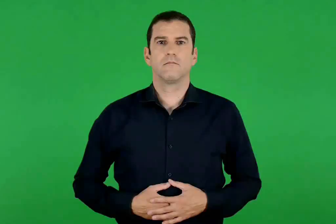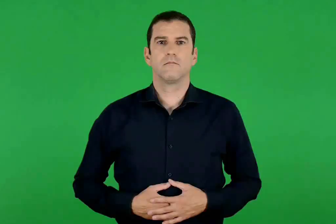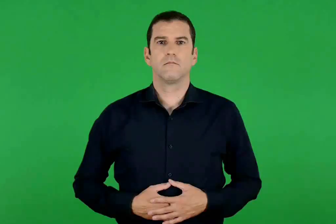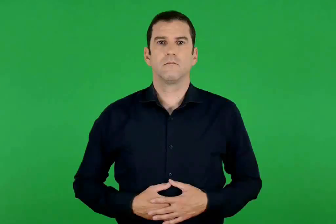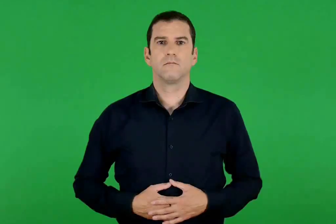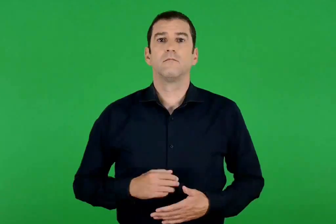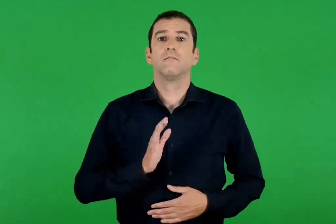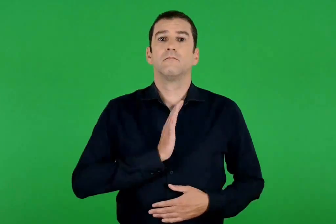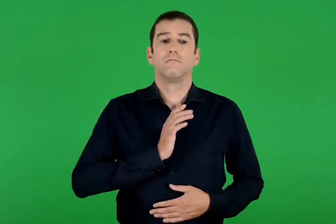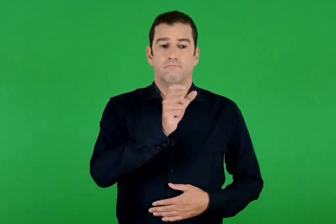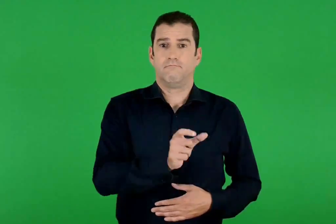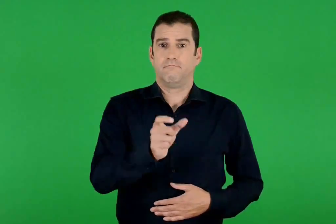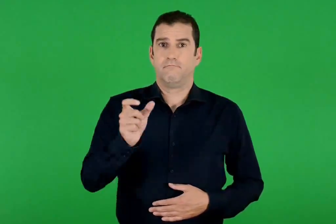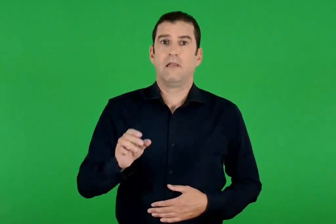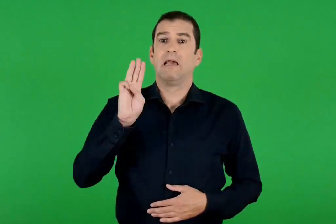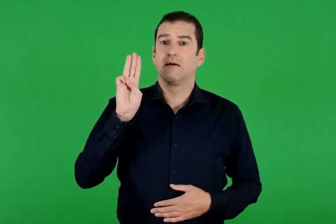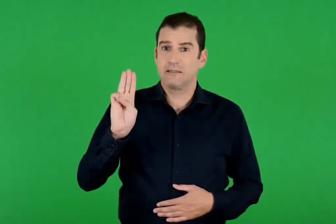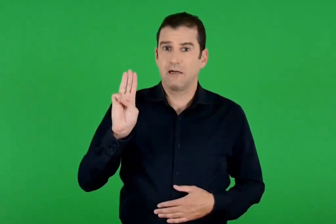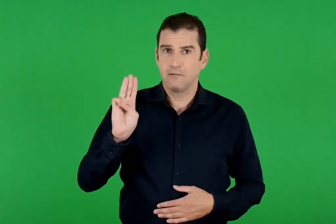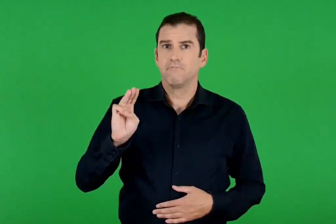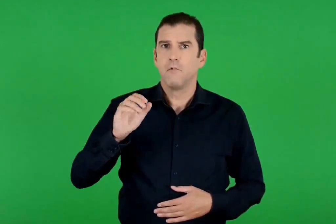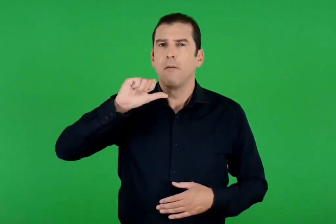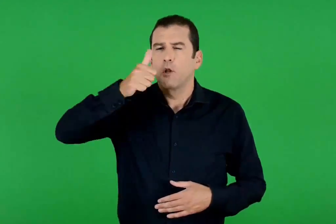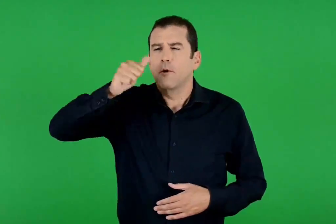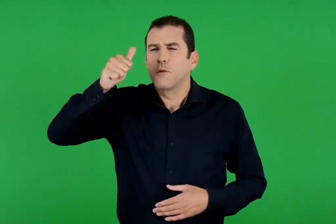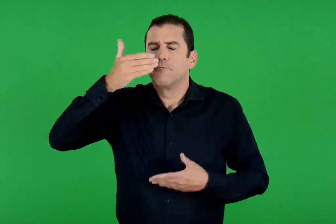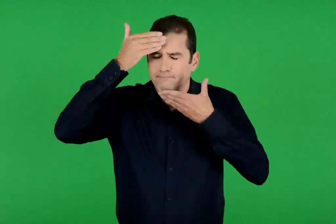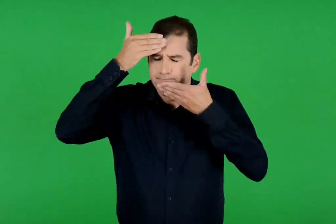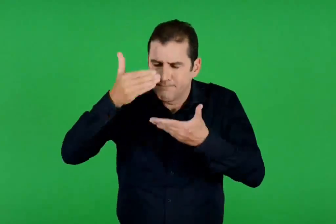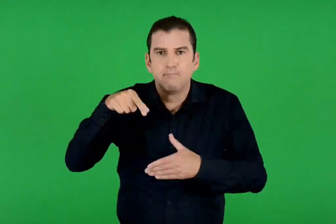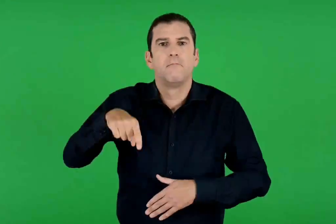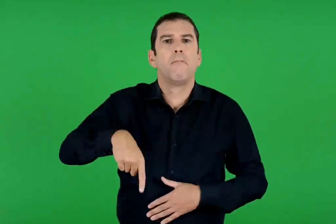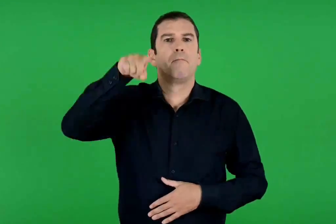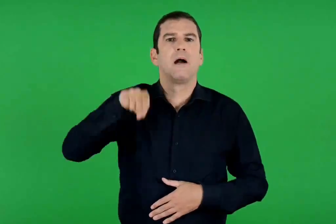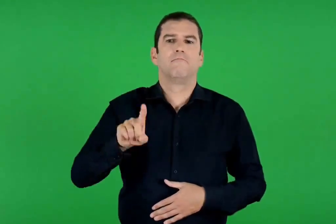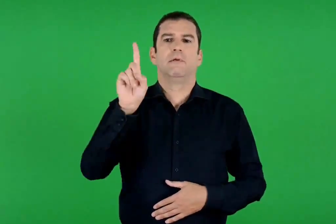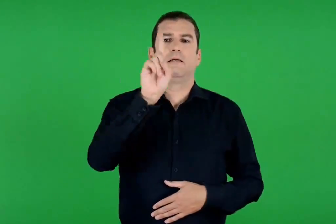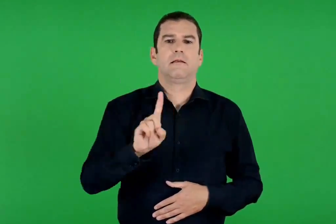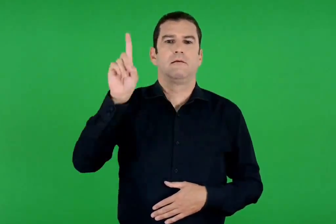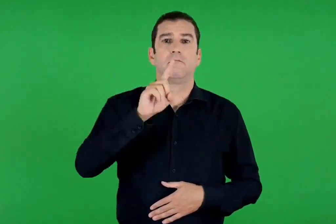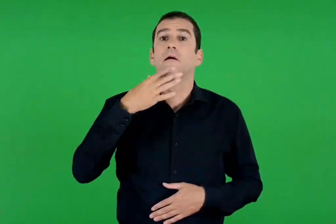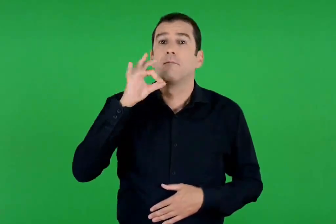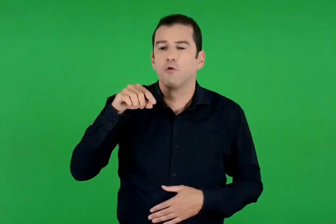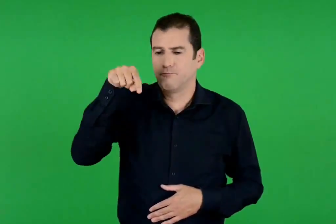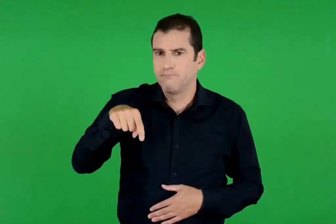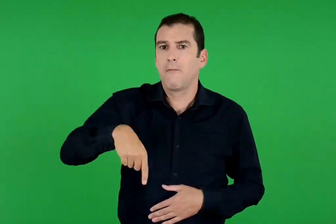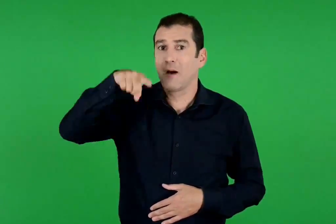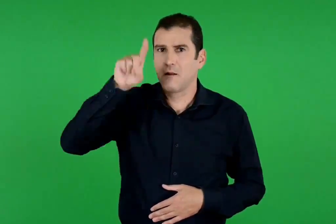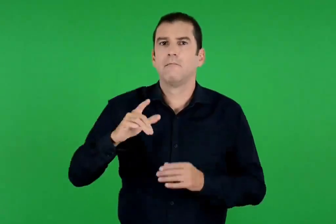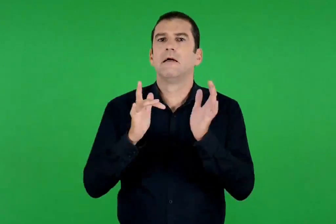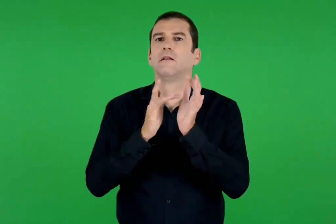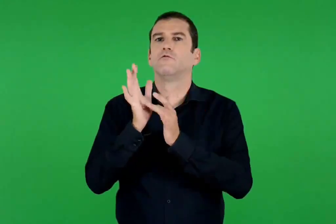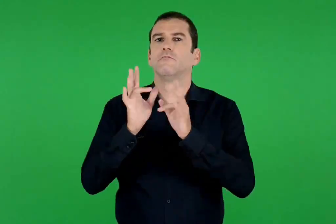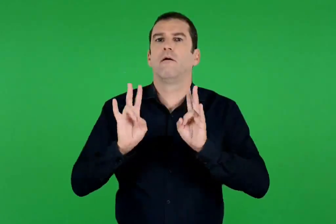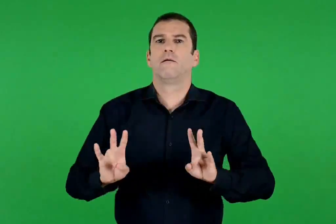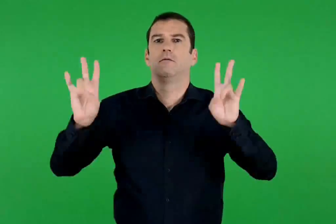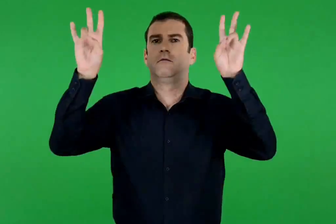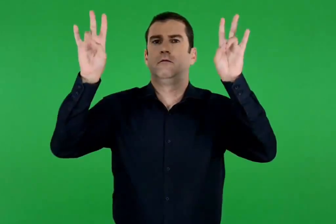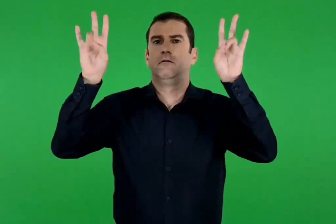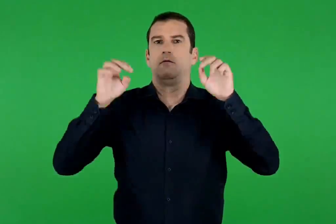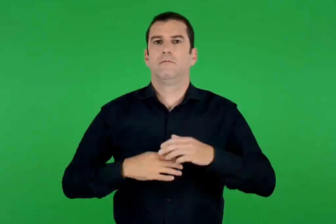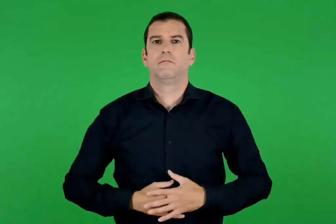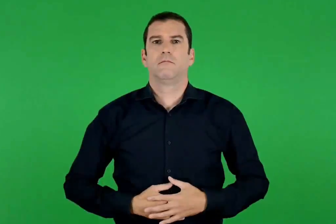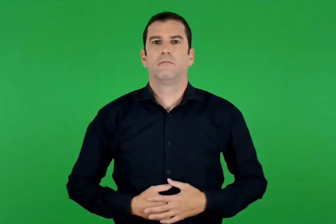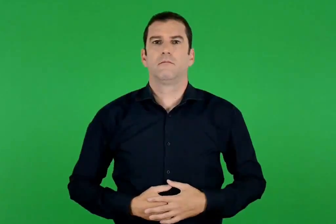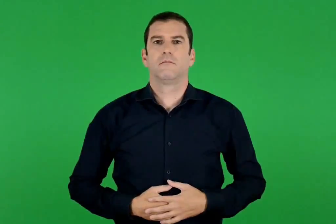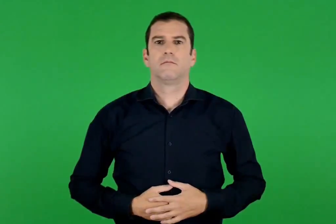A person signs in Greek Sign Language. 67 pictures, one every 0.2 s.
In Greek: οι χριστιανοί τίμησαν πρώτα πρώτα την ημέρα της κυριακής , γιατί είναι η μέρα της ανάστασης του χριστού
